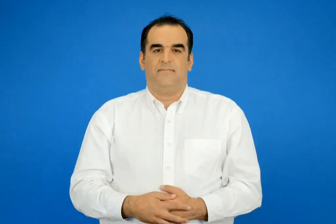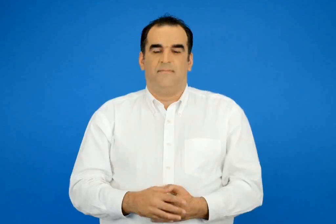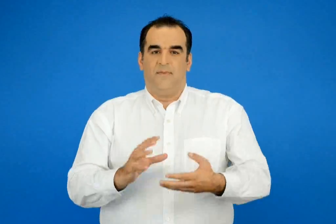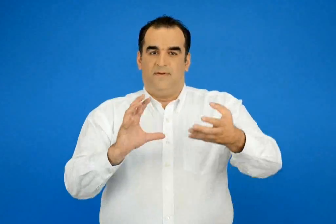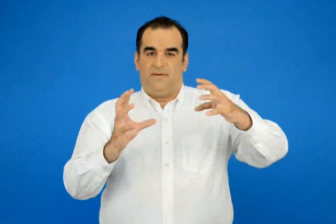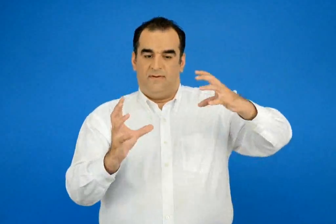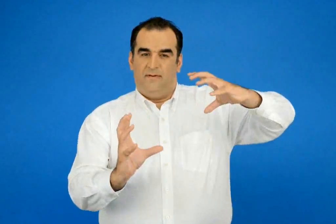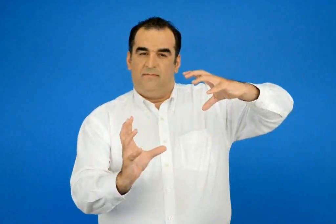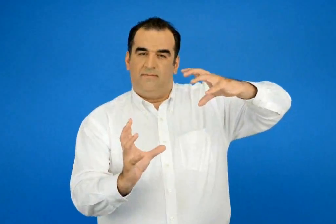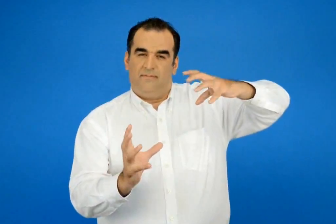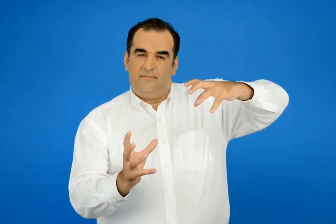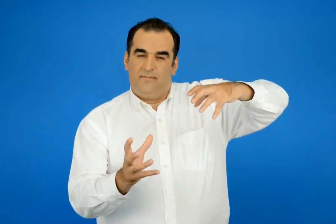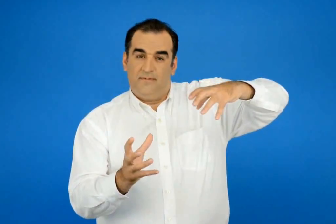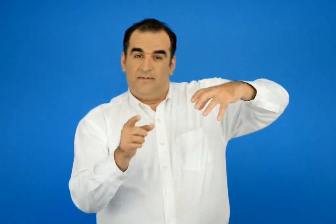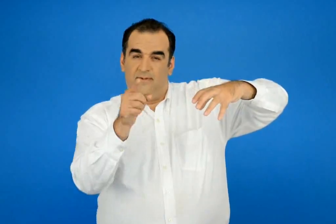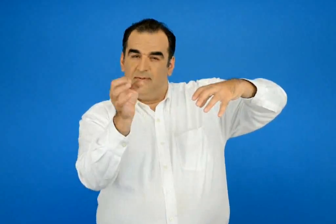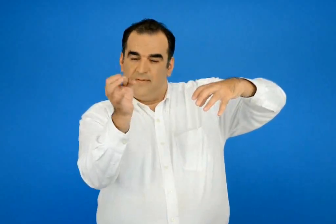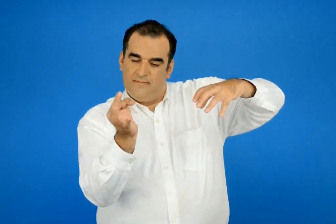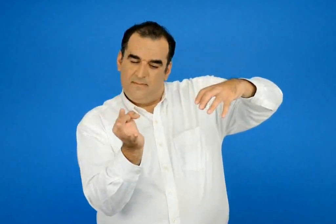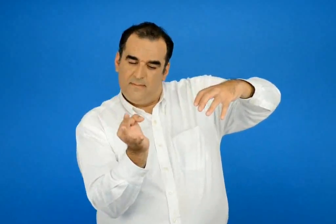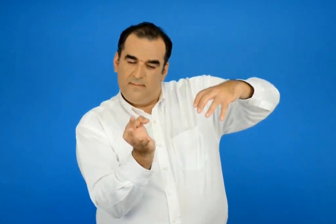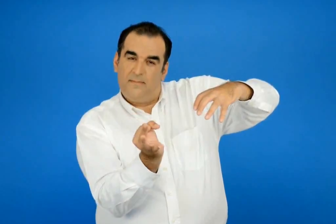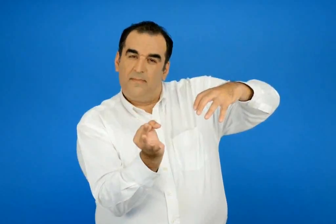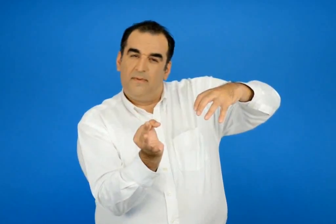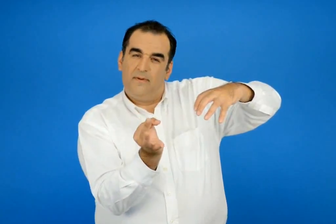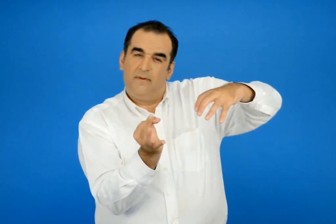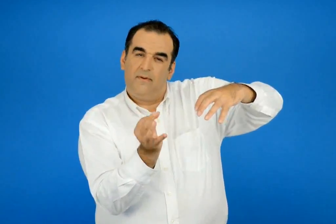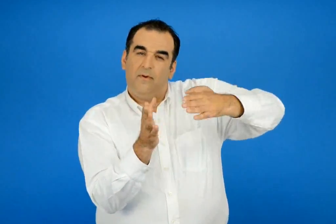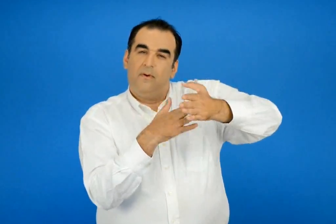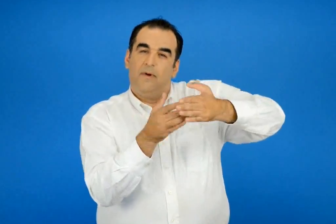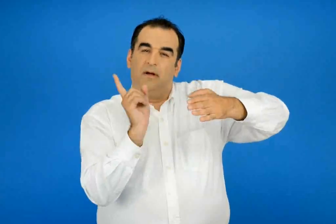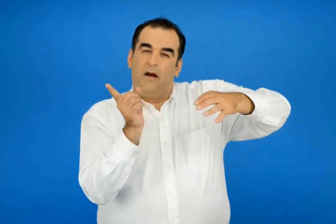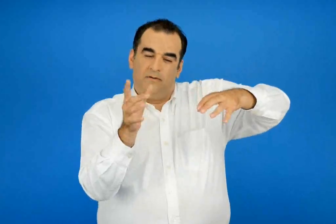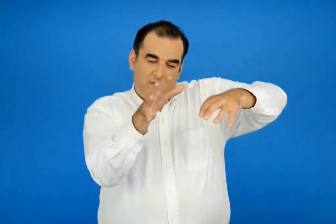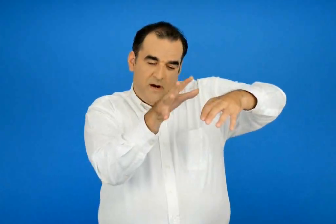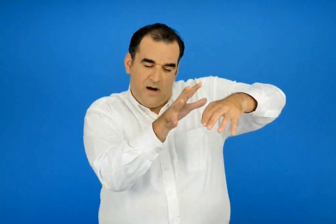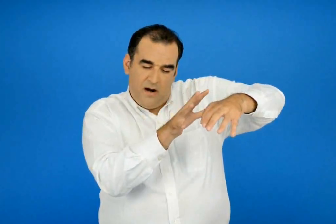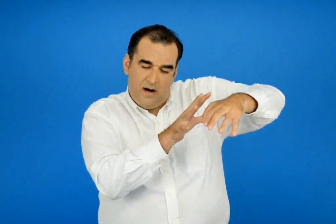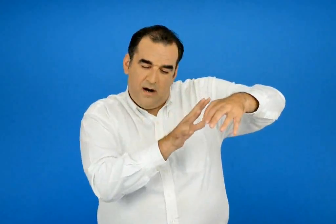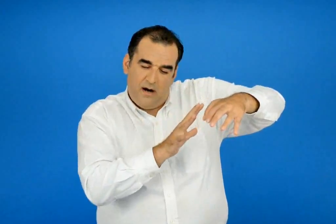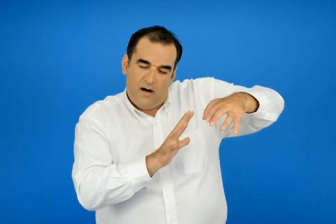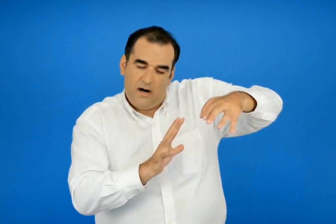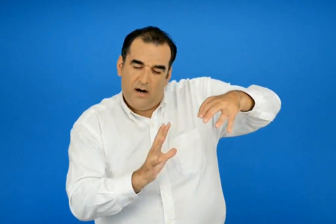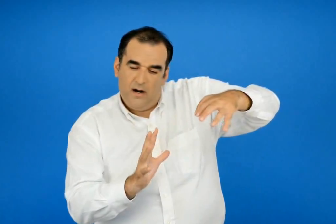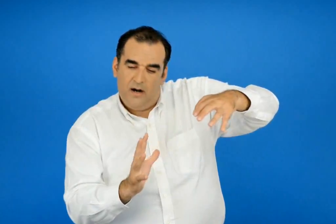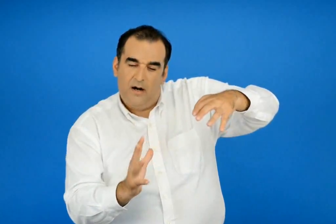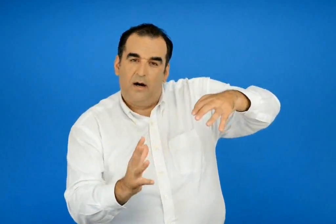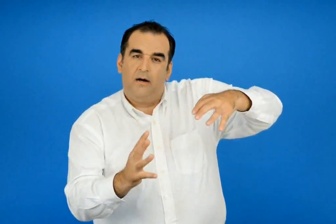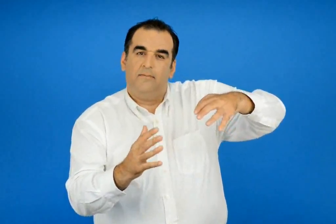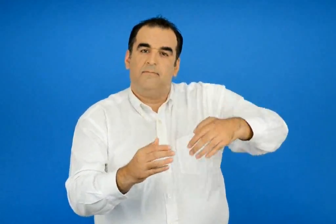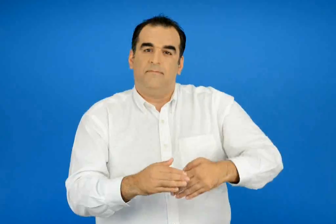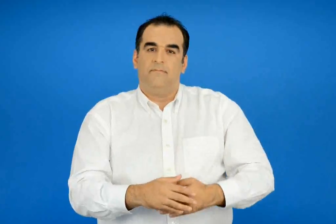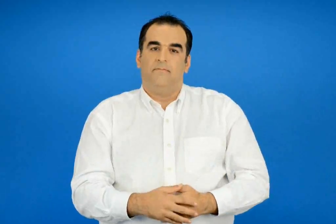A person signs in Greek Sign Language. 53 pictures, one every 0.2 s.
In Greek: μες στην υδρόγειο είσαι μικρούλα το πιο γαλάζιο χρώμα φοράς
